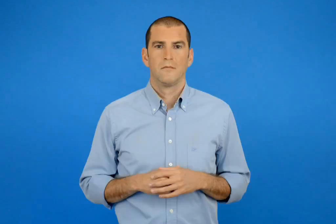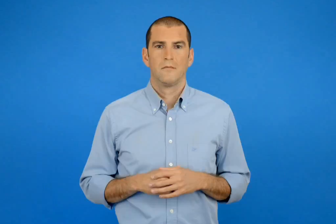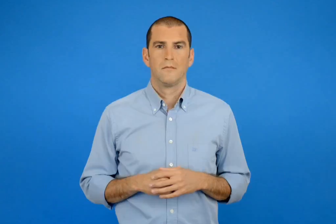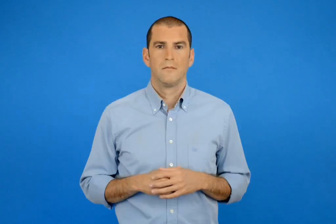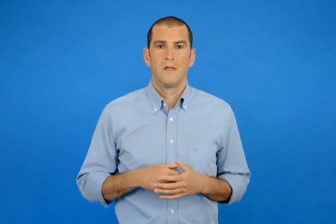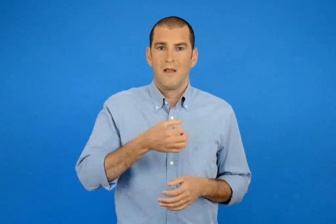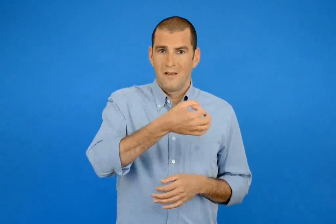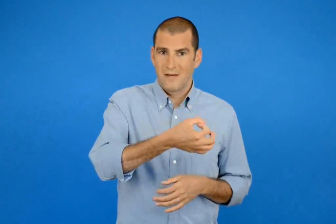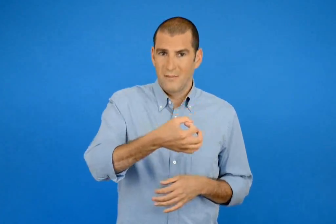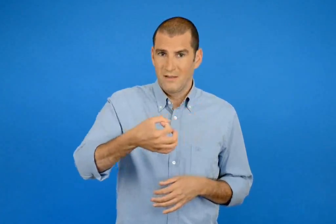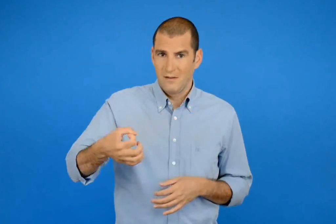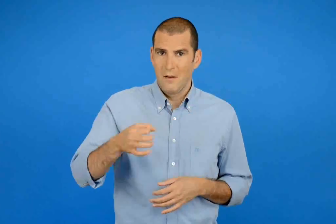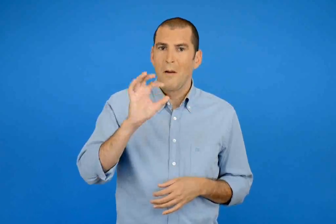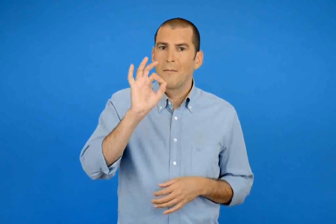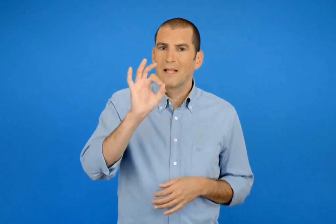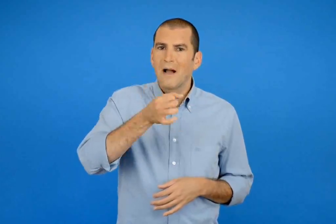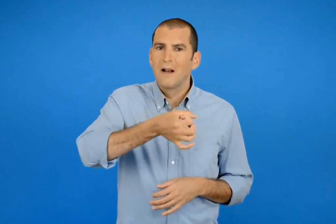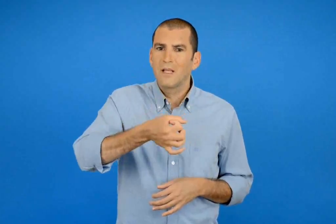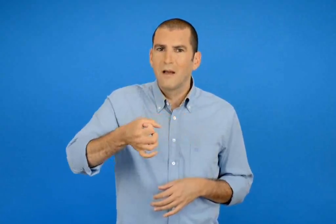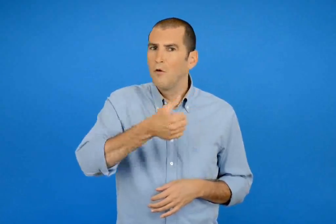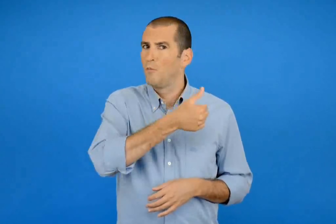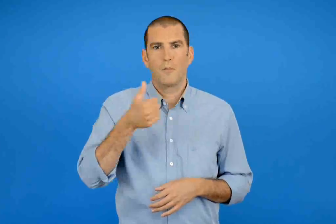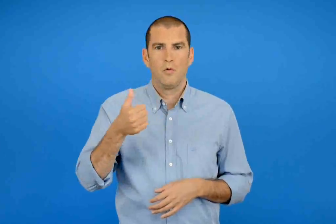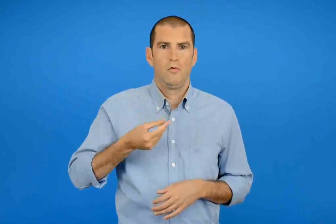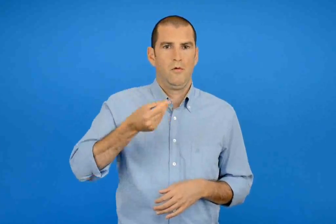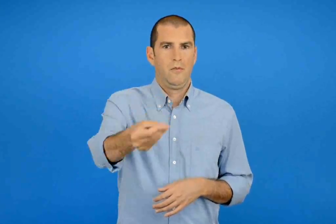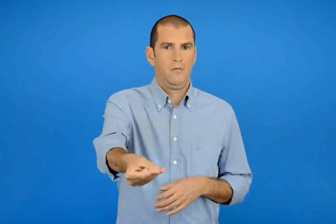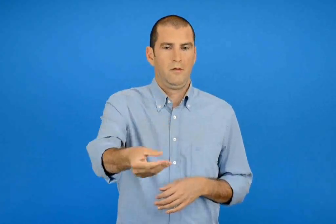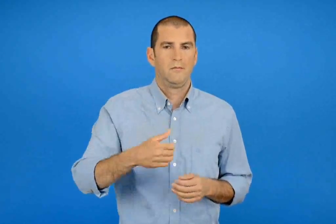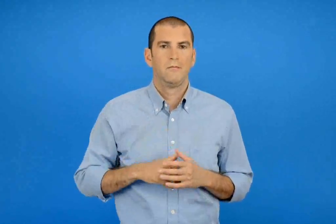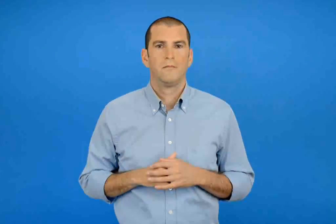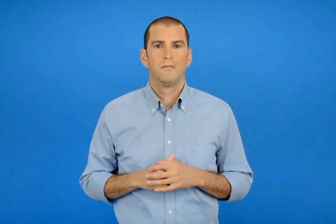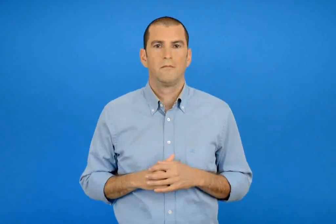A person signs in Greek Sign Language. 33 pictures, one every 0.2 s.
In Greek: δίνουμε μόνο κέρματα των 50 λεπτό
